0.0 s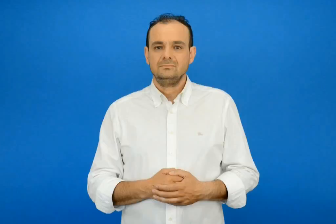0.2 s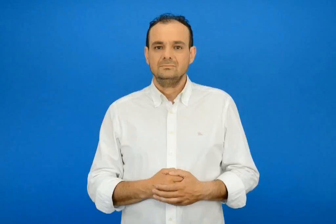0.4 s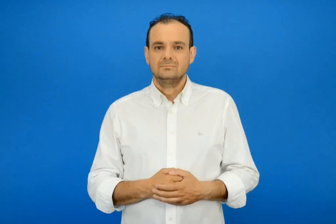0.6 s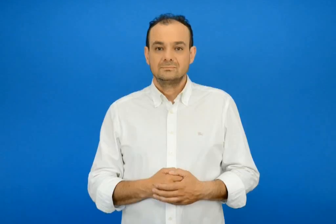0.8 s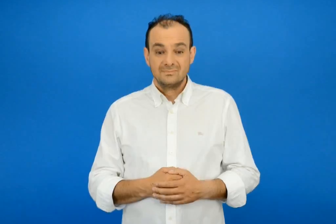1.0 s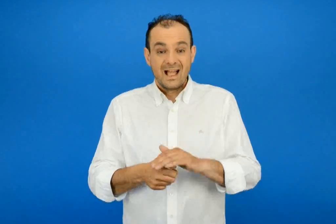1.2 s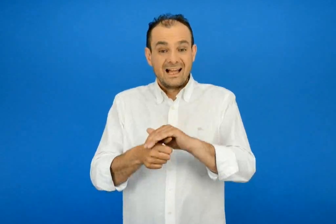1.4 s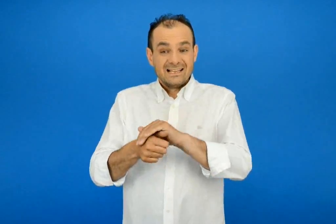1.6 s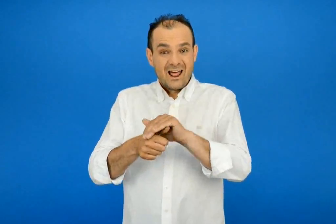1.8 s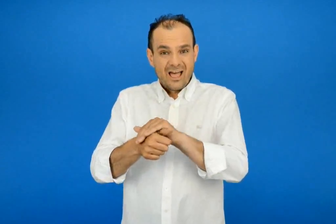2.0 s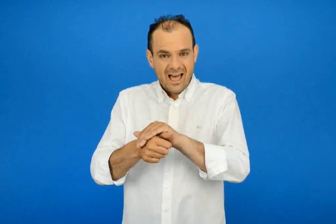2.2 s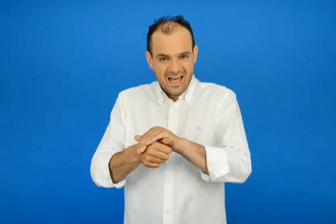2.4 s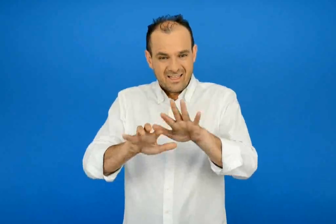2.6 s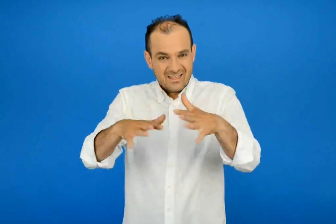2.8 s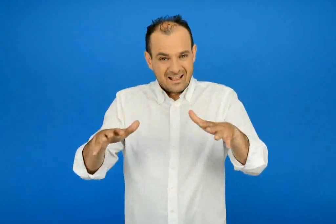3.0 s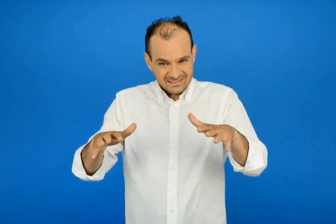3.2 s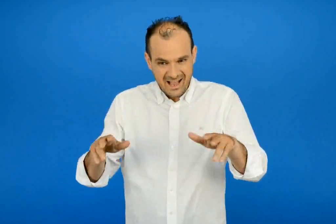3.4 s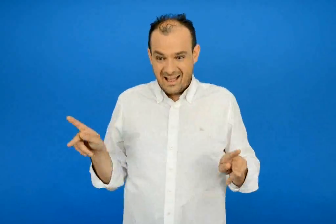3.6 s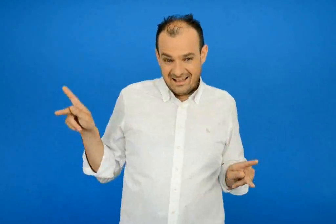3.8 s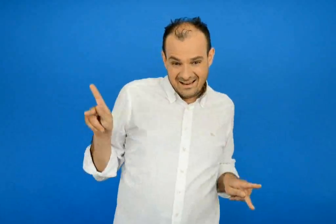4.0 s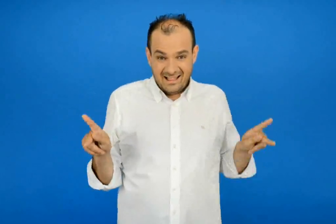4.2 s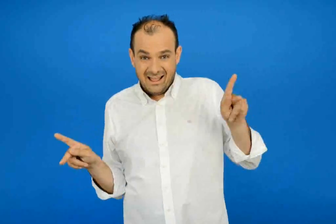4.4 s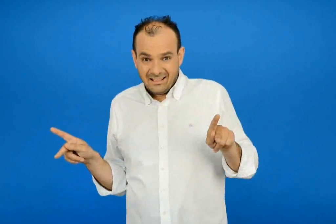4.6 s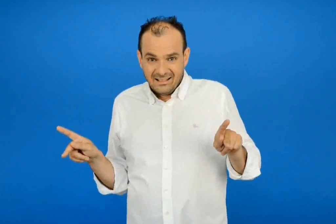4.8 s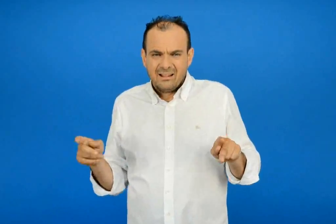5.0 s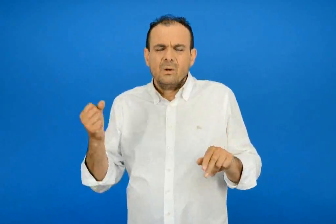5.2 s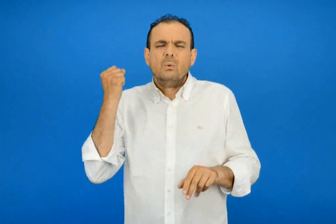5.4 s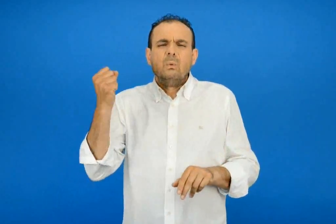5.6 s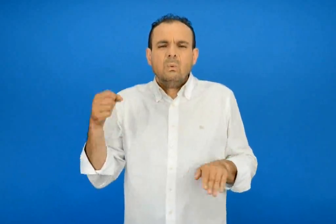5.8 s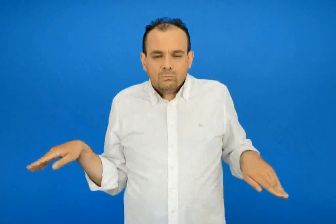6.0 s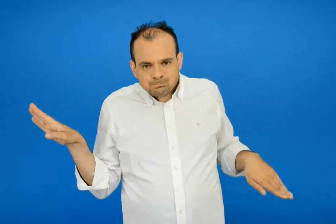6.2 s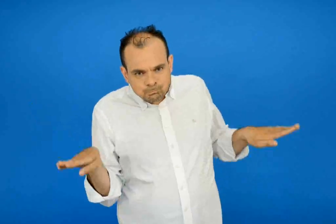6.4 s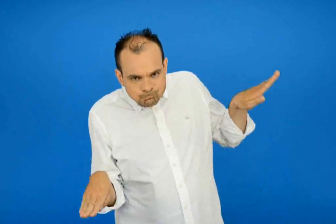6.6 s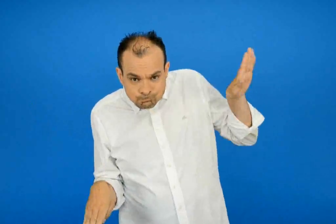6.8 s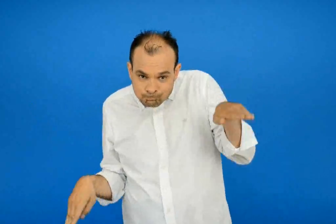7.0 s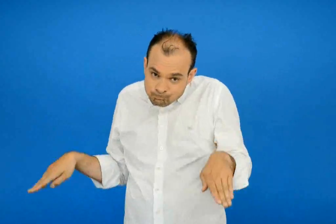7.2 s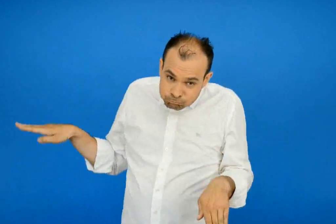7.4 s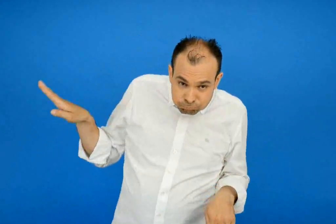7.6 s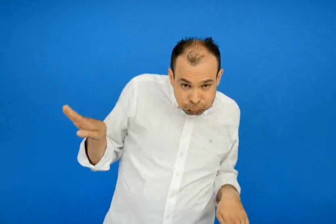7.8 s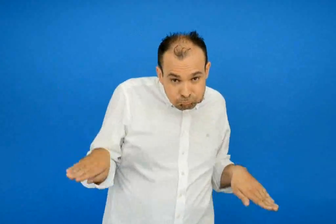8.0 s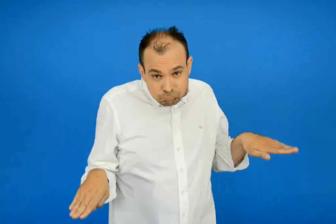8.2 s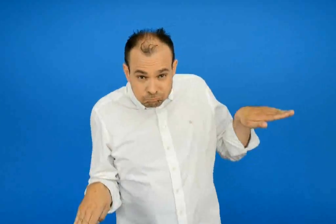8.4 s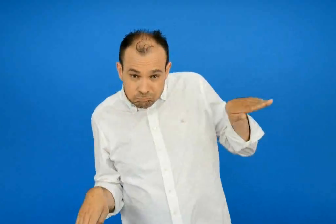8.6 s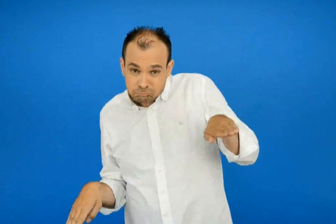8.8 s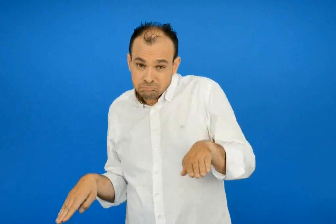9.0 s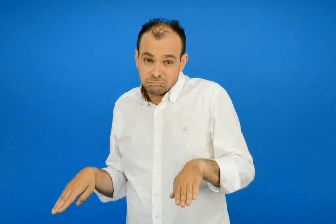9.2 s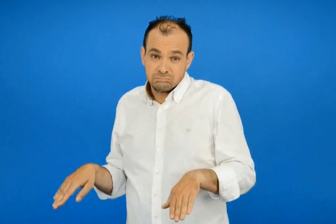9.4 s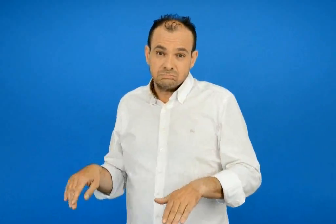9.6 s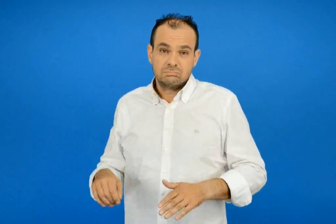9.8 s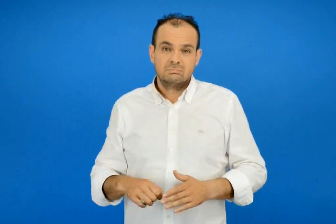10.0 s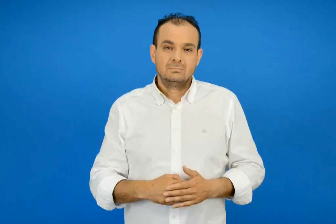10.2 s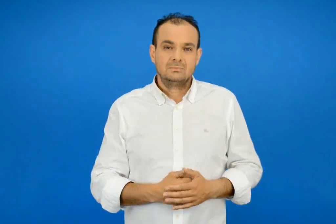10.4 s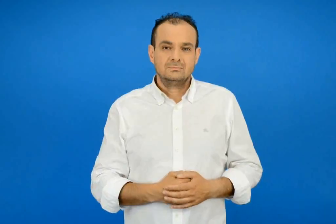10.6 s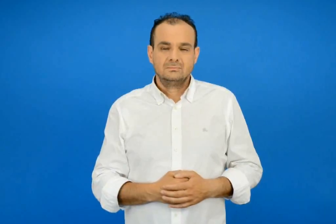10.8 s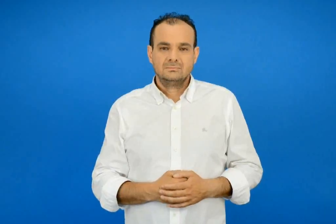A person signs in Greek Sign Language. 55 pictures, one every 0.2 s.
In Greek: η θαλάσσια χελώνα καρέτα καρέτα είναι εξαιρετική κολυμβήτρια
